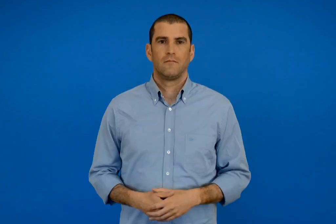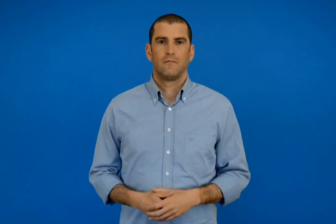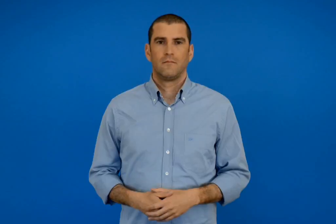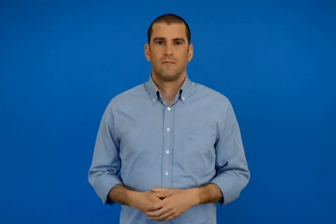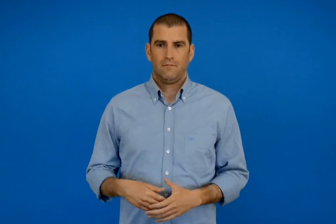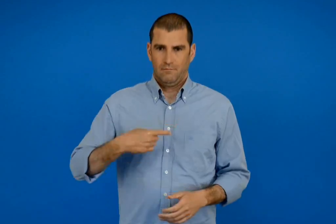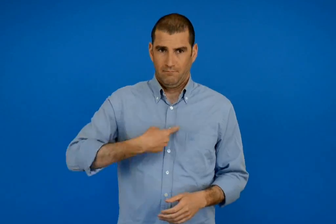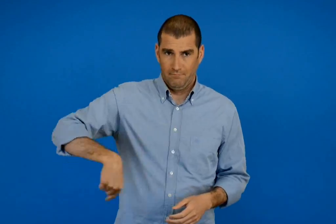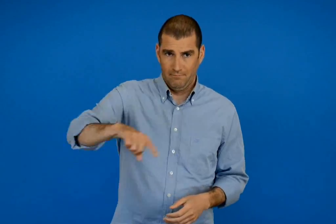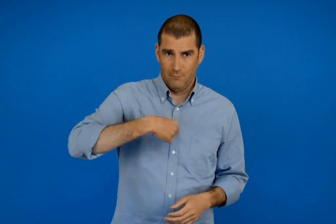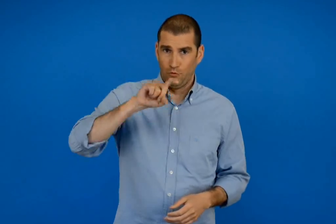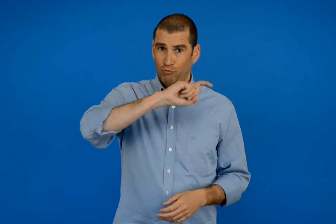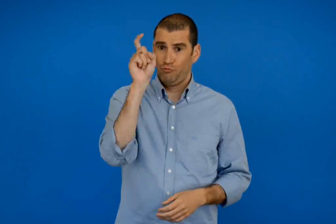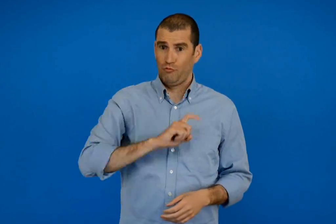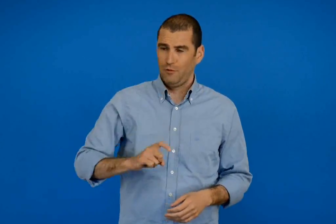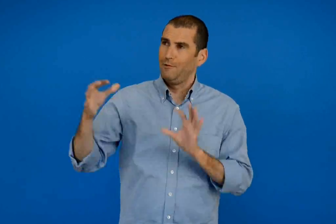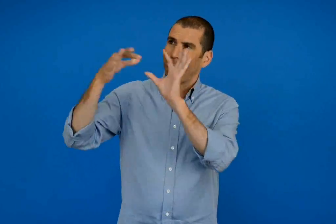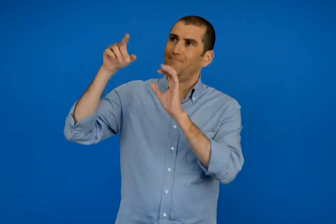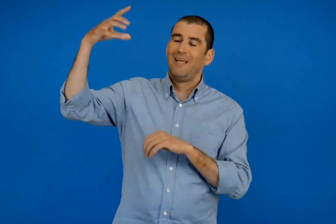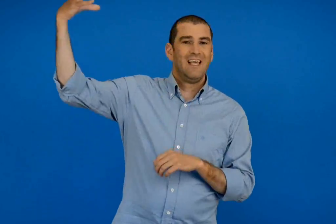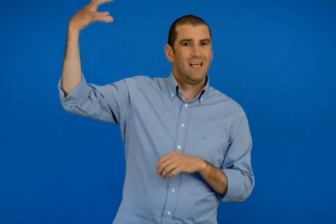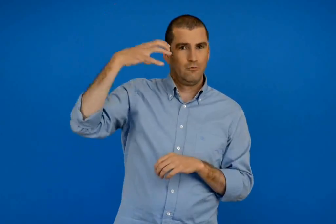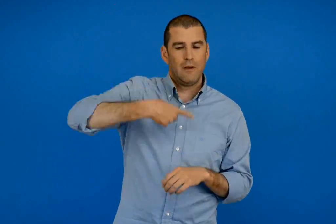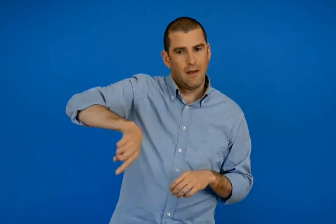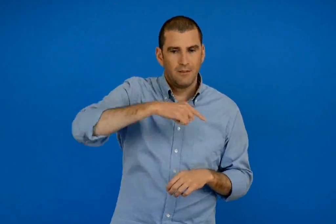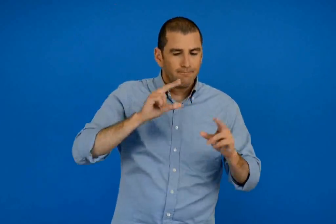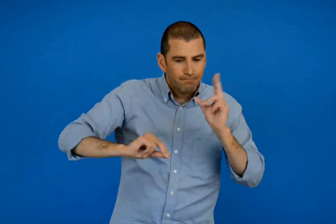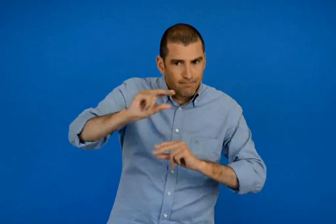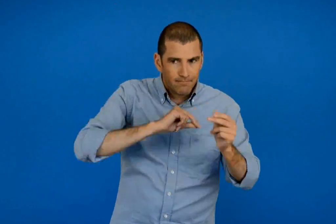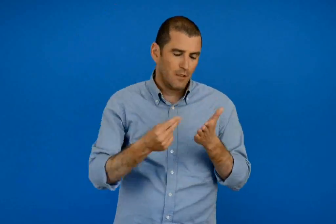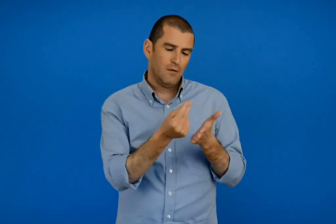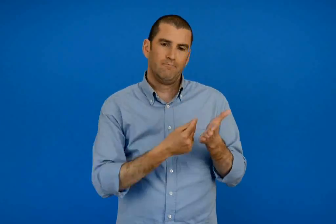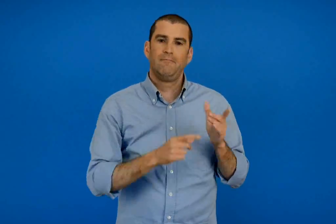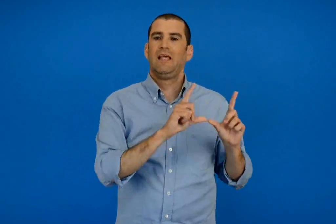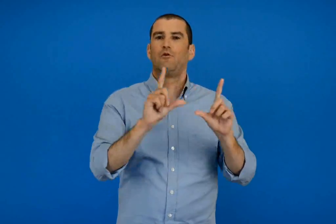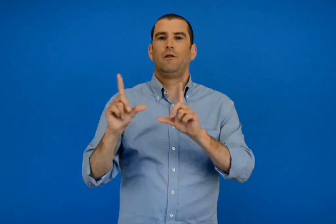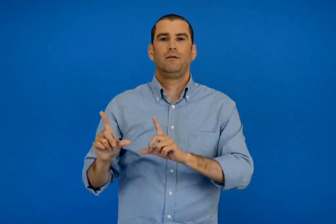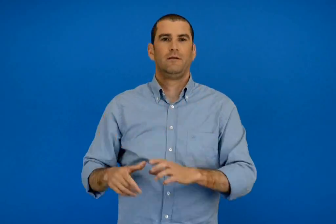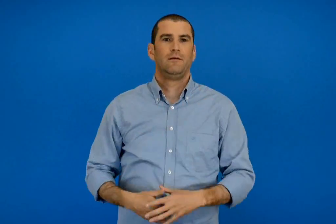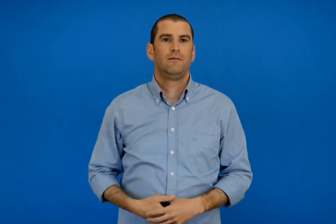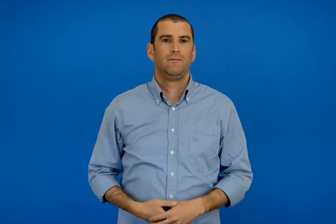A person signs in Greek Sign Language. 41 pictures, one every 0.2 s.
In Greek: συζητάμε και ζωγραφίζουμε εικόνες από τη ζωή μας με τον ήλιο
